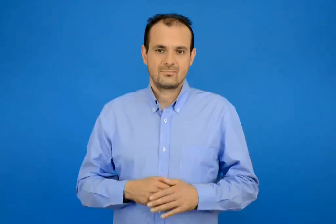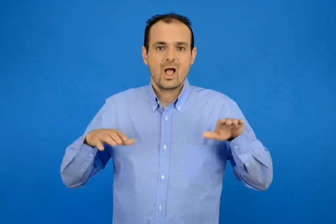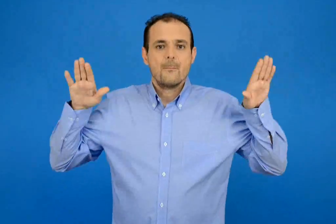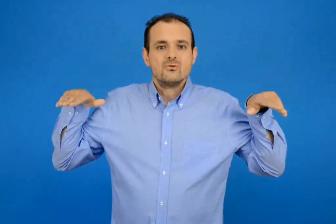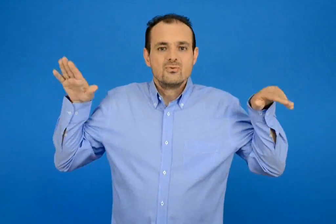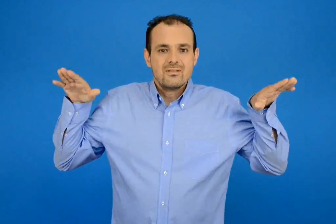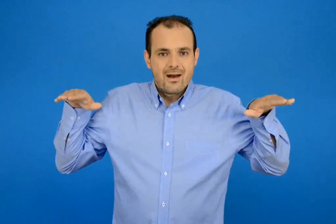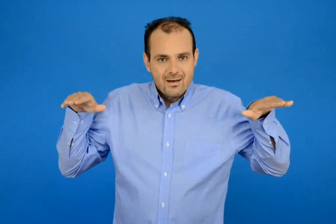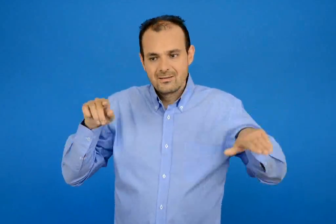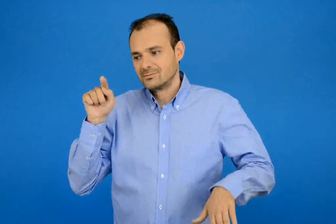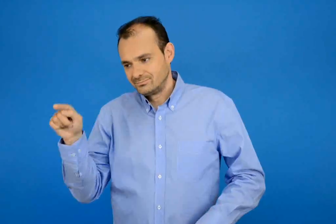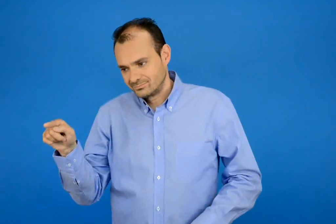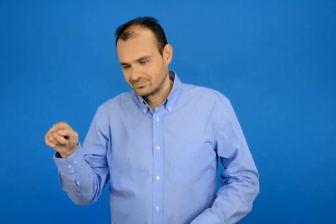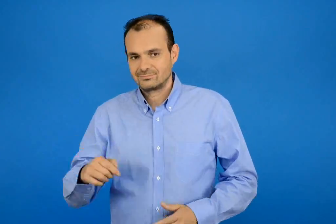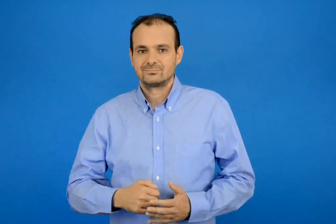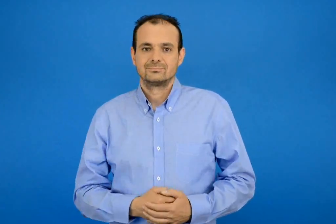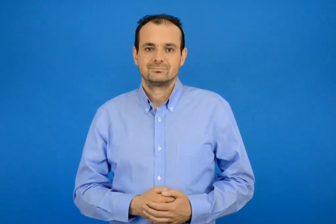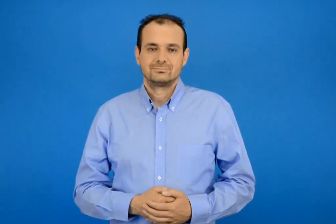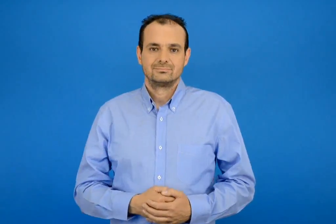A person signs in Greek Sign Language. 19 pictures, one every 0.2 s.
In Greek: τα πουλιά είναι
